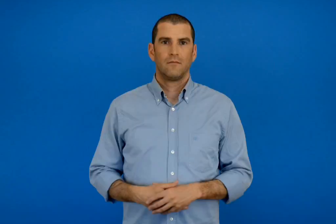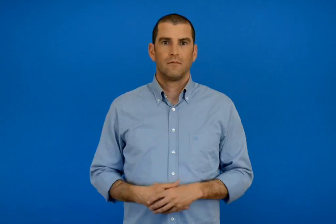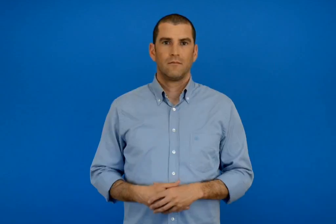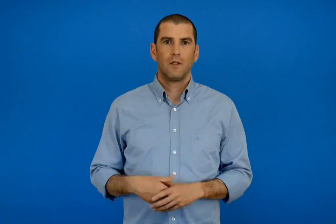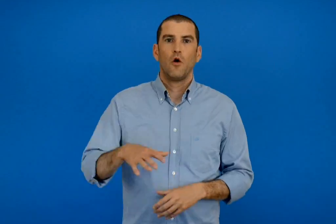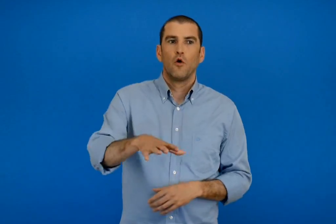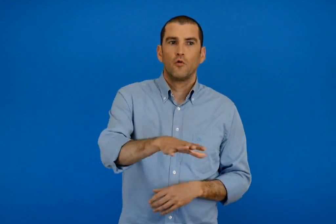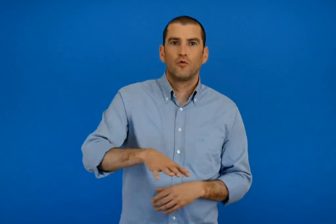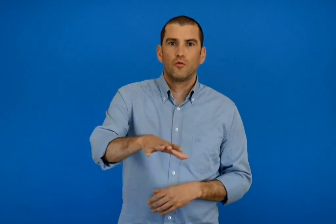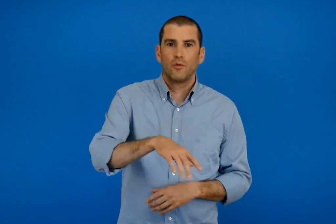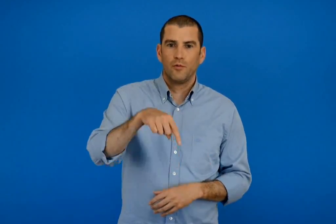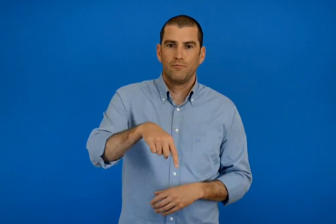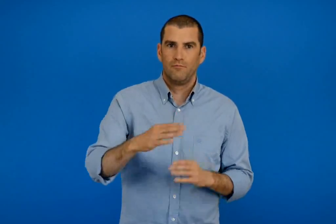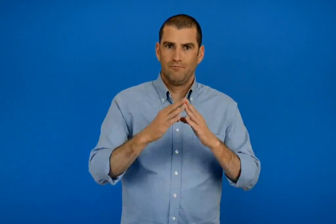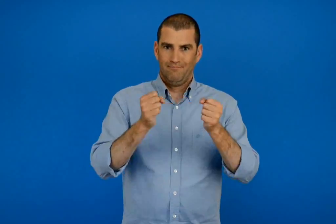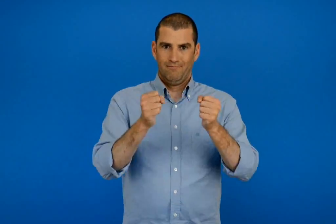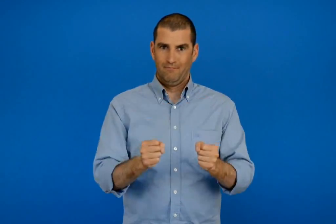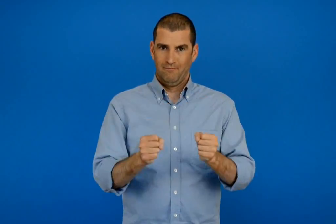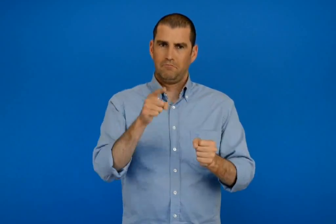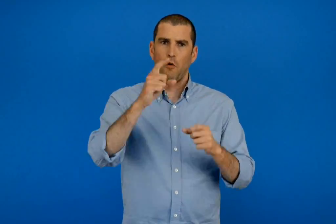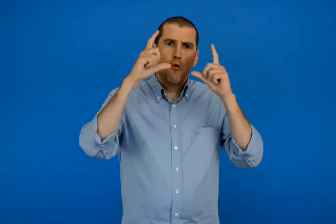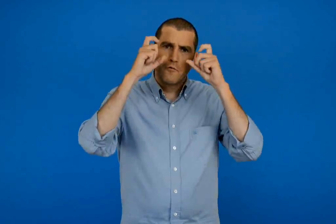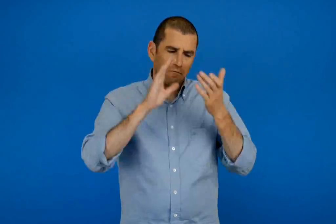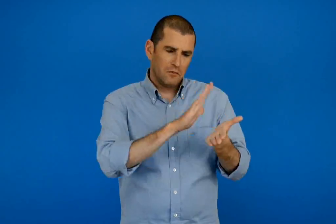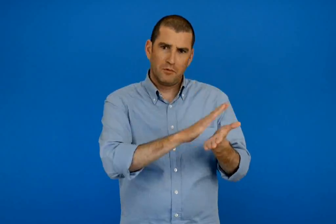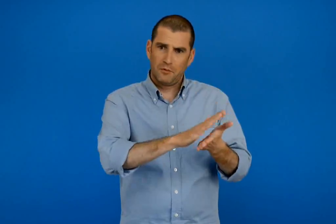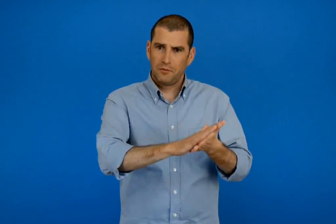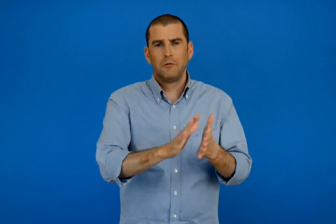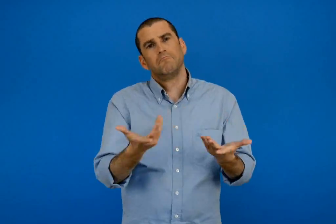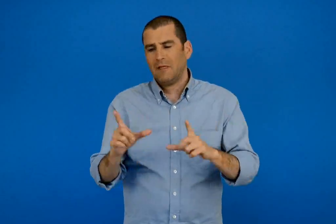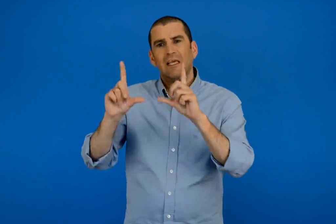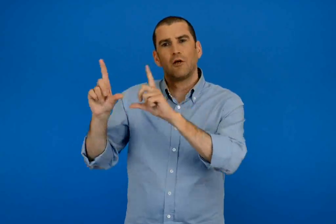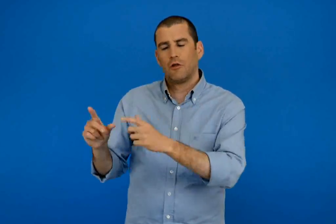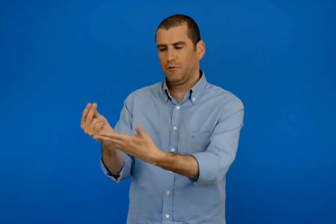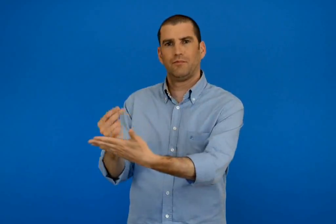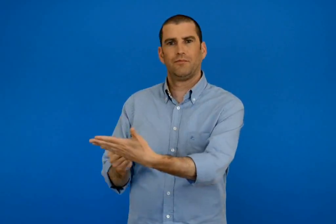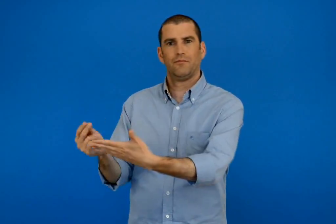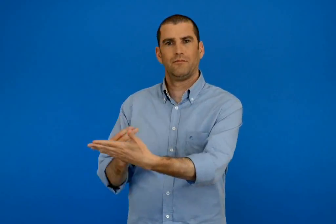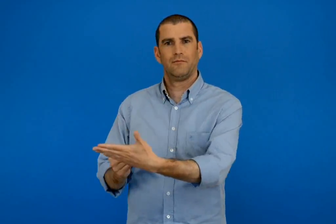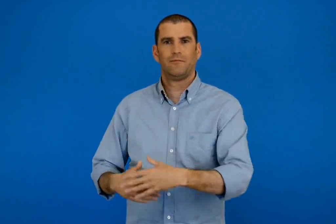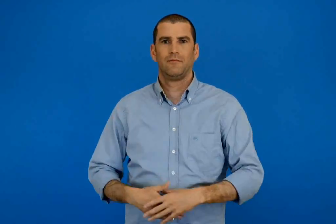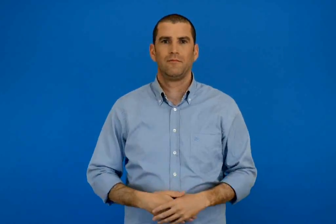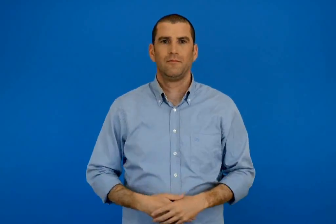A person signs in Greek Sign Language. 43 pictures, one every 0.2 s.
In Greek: να ζωγραφίσεις εικόνες η να κολλήσεις φωτογραφίες από τον τόπο που ζεις
